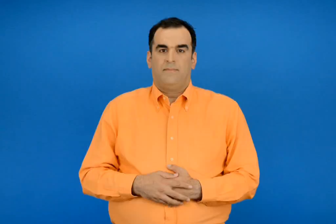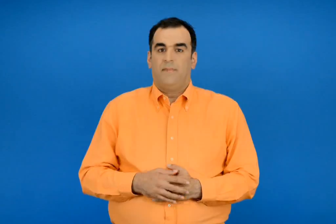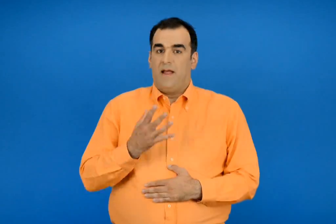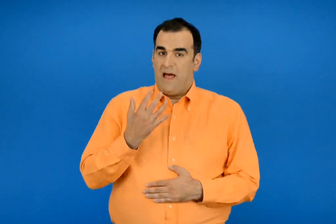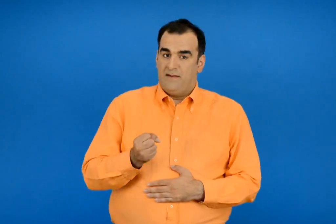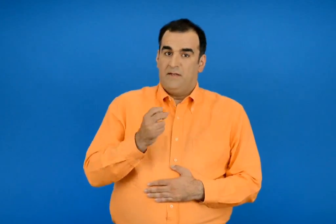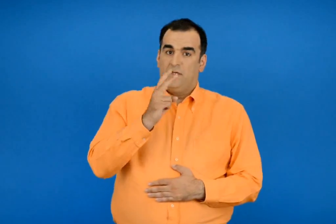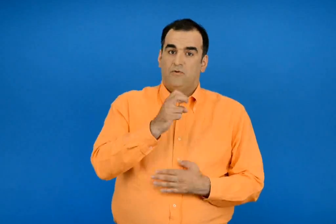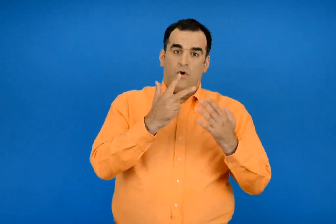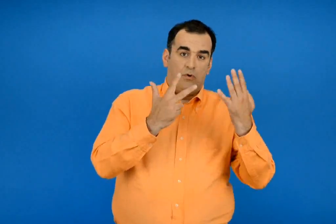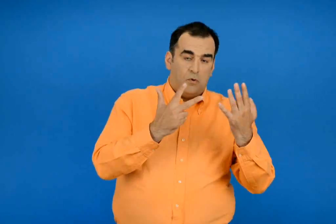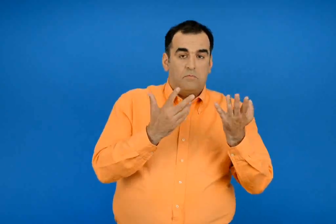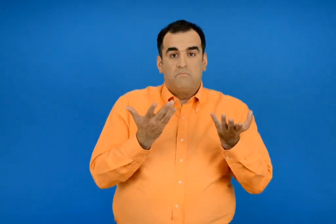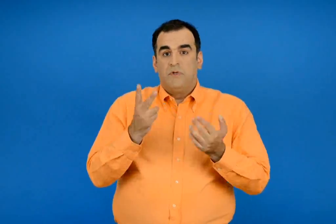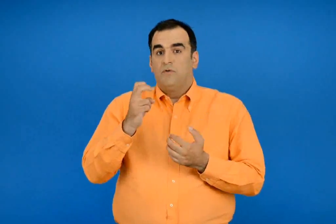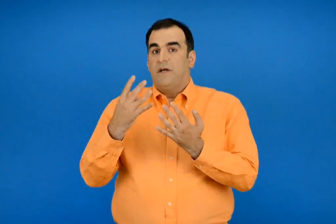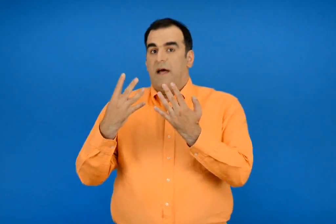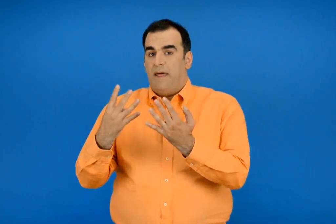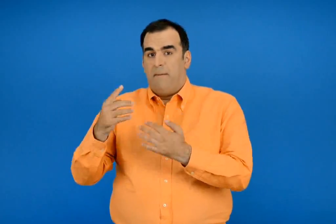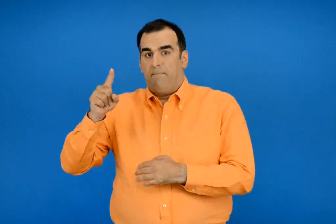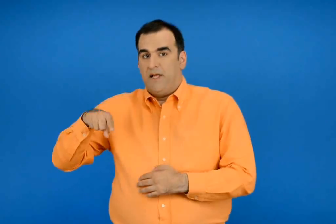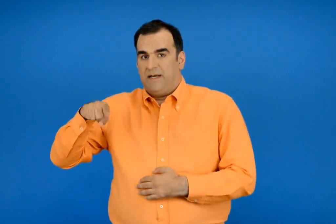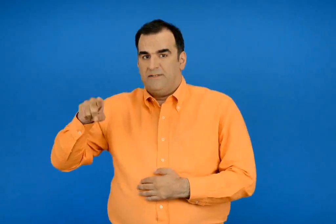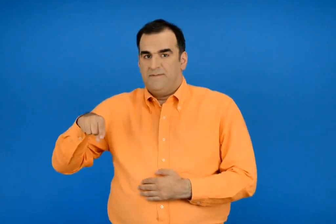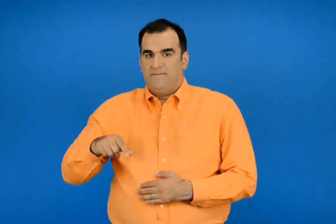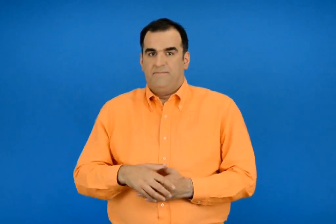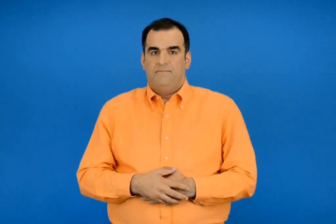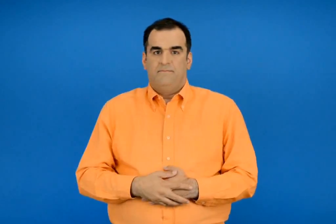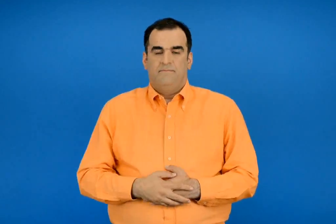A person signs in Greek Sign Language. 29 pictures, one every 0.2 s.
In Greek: έχει 28 η 29 ημέρες
